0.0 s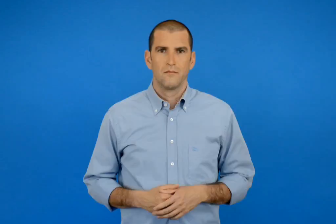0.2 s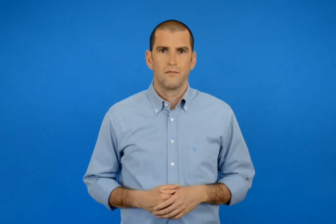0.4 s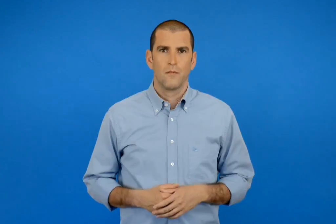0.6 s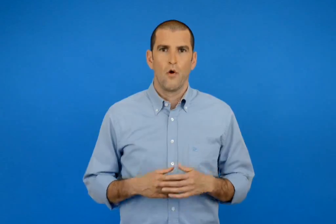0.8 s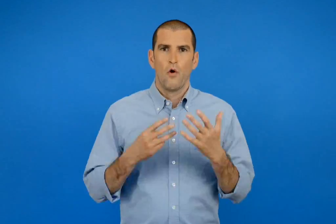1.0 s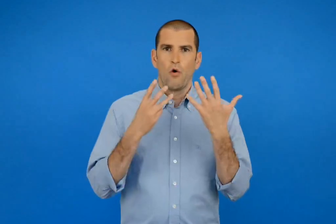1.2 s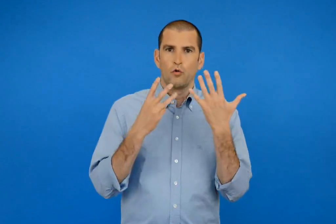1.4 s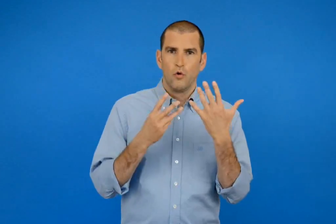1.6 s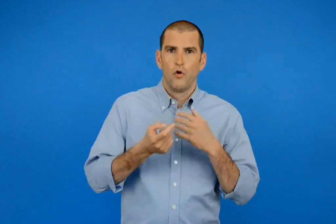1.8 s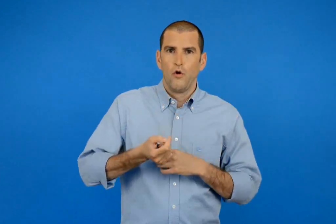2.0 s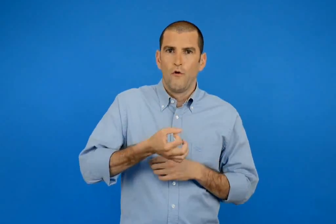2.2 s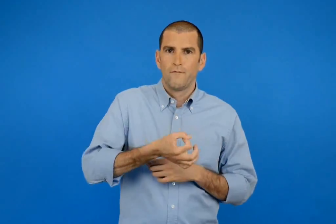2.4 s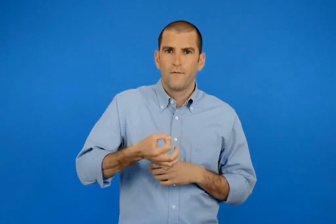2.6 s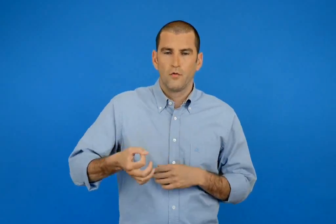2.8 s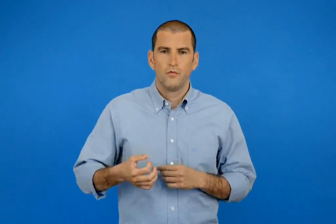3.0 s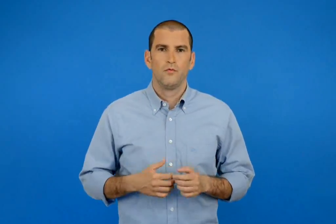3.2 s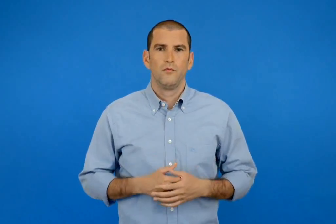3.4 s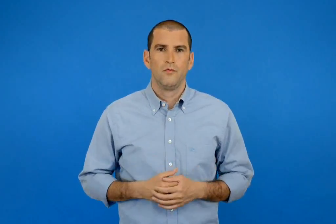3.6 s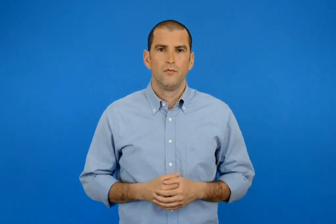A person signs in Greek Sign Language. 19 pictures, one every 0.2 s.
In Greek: 8 βόλους
